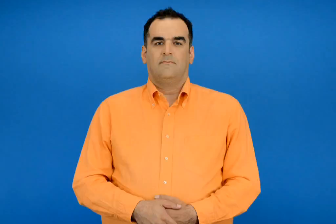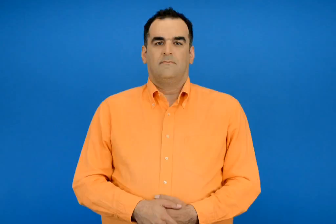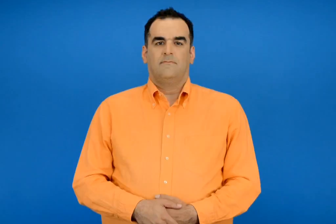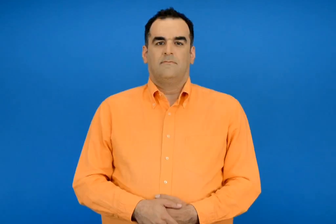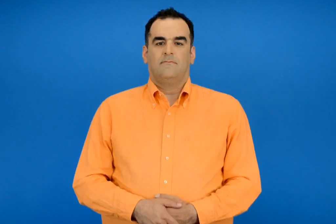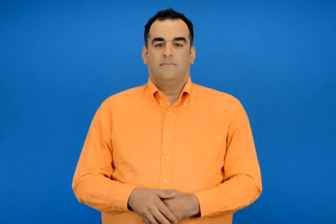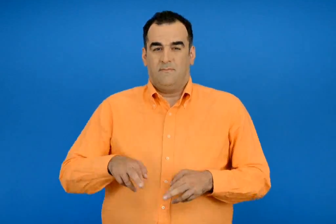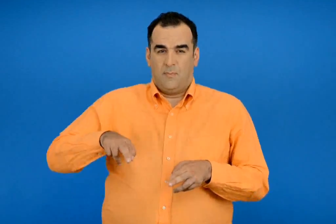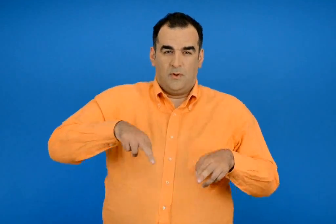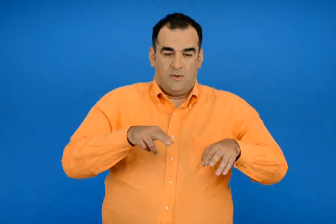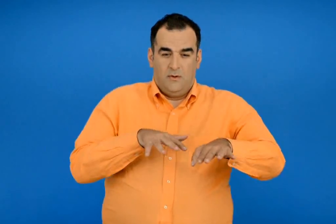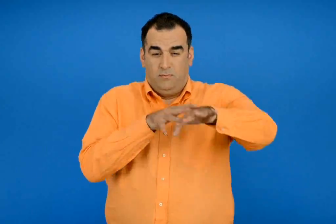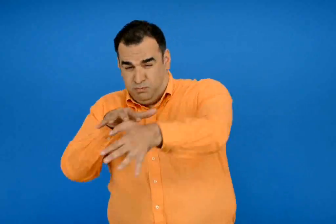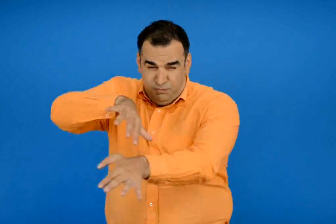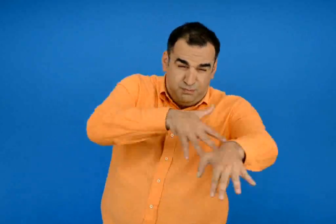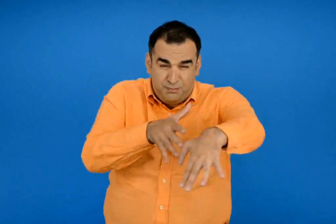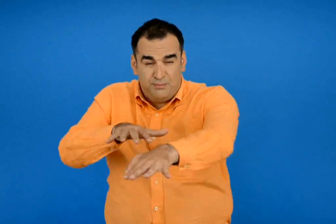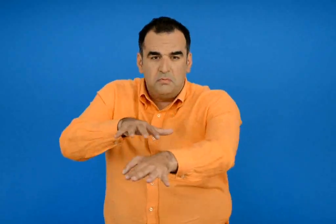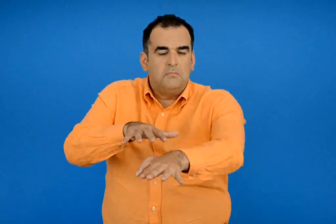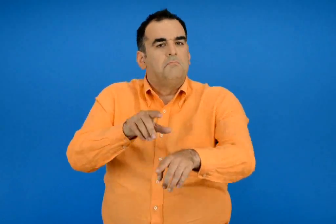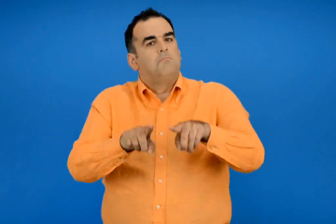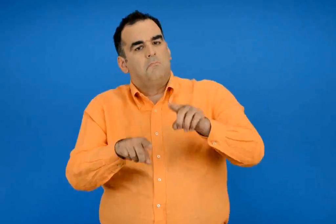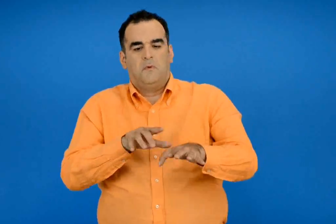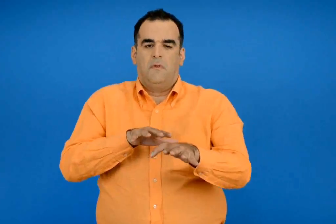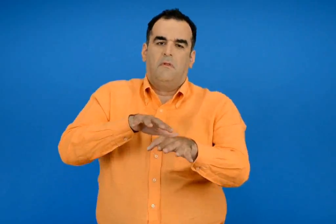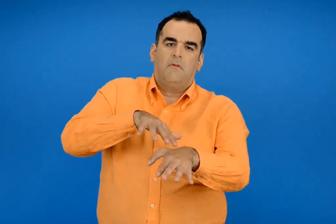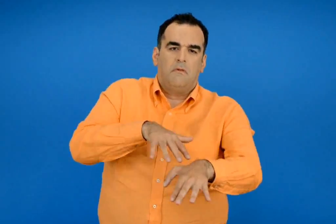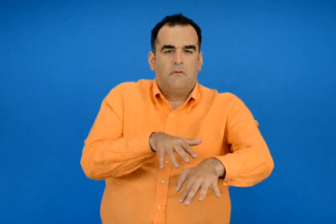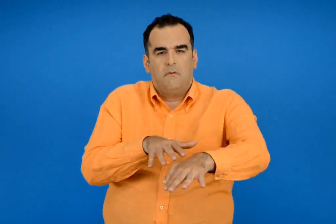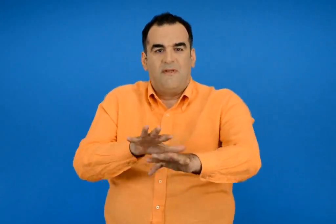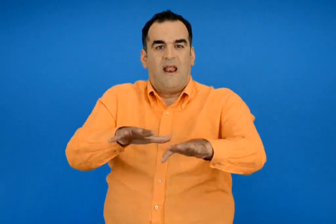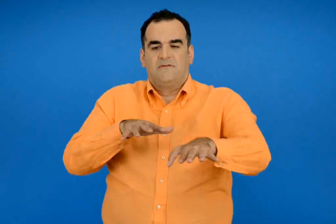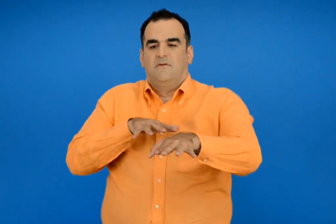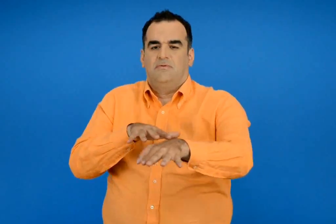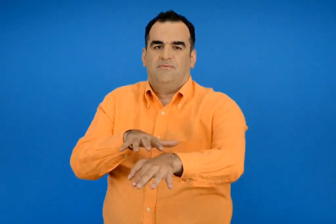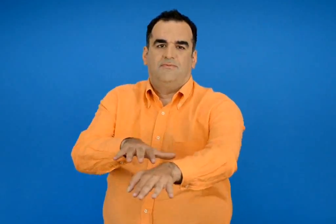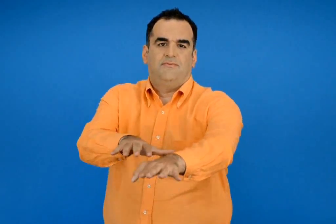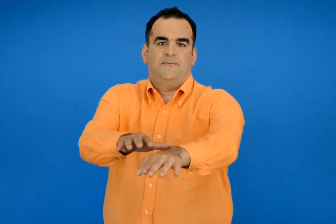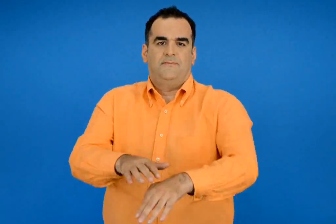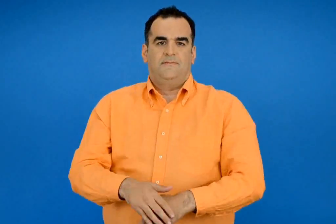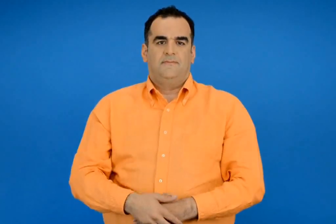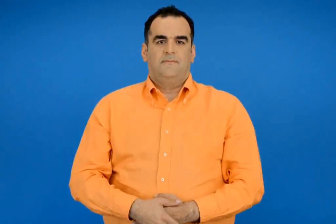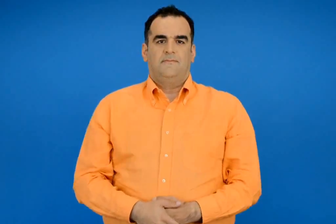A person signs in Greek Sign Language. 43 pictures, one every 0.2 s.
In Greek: τα ποταμιά τρέχουν άλλοτε ορμητικά και άλλοτε σιγανά για να συναντήσουν τη θάλασσα
